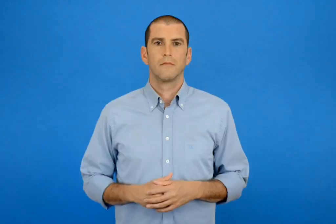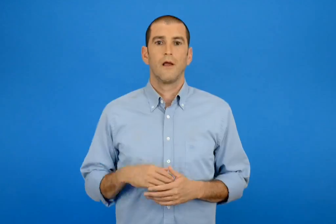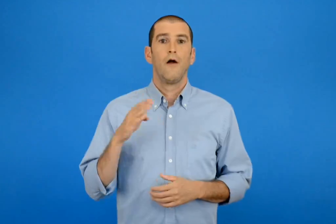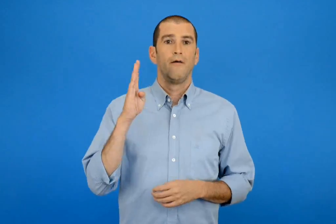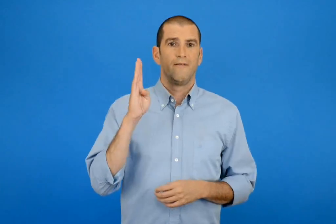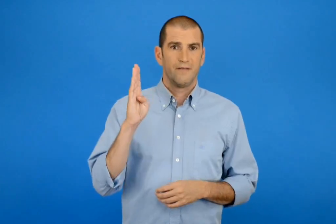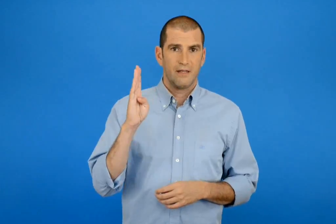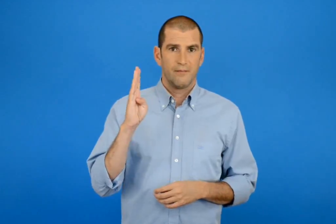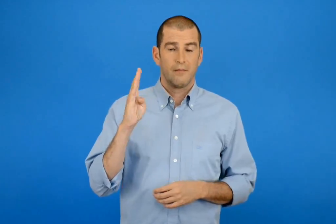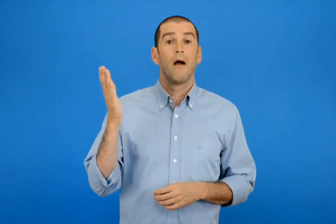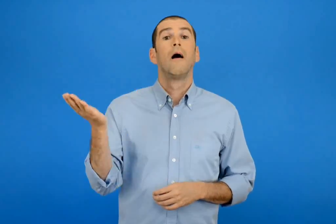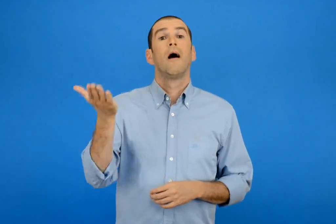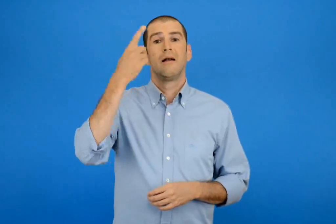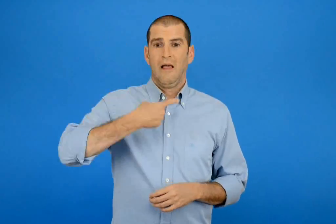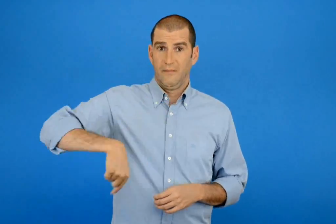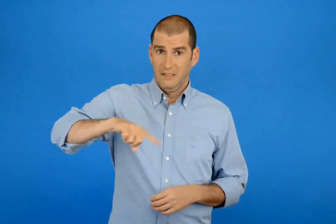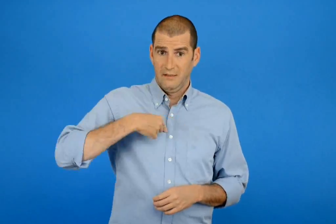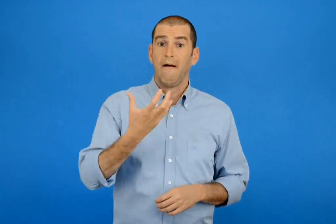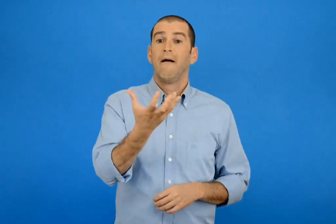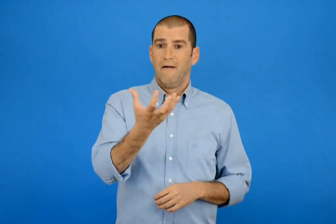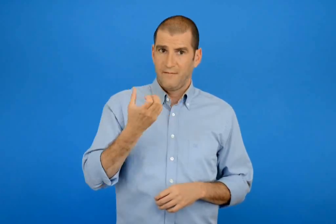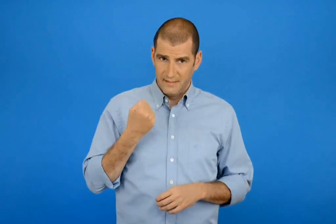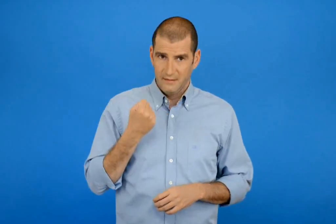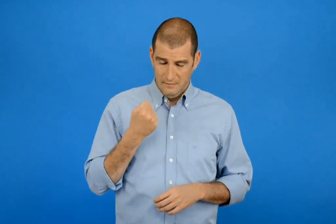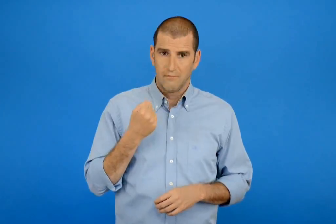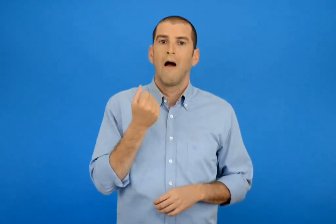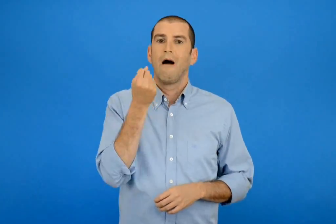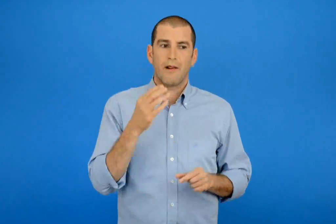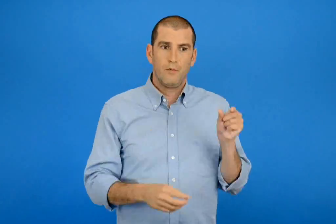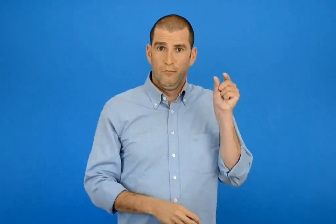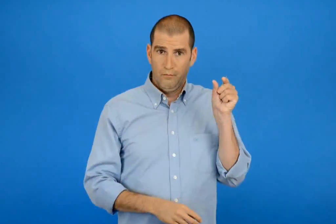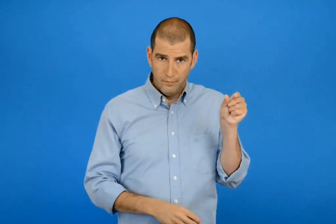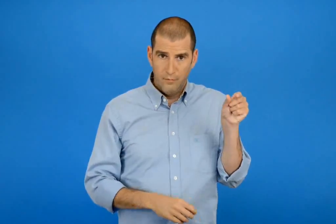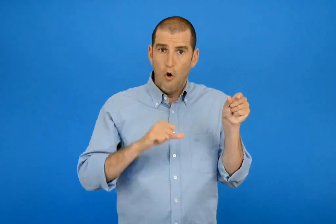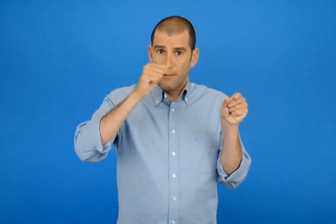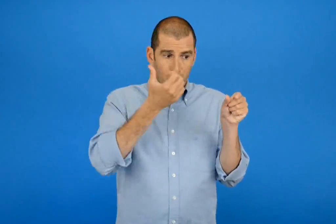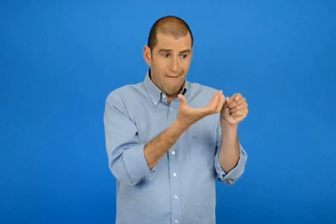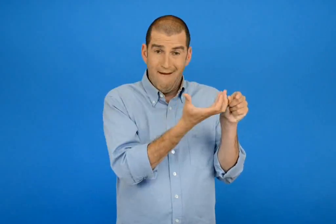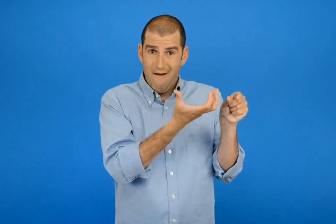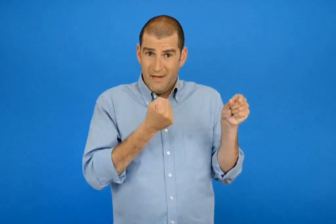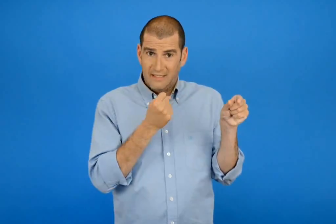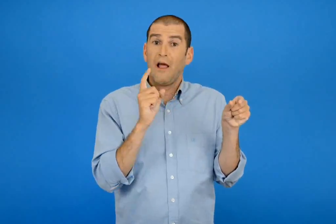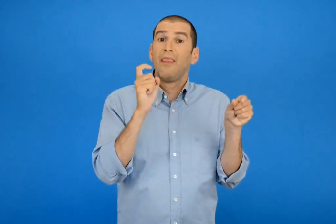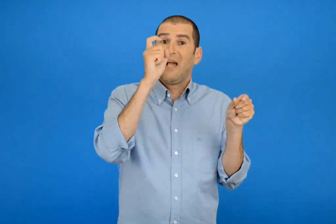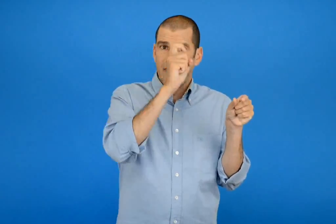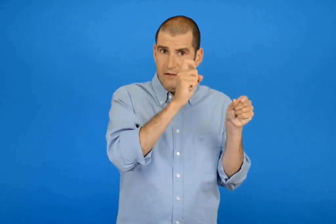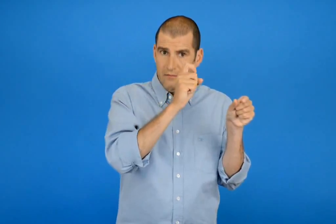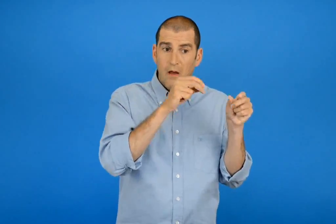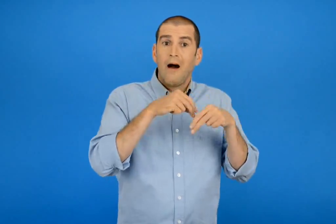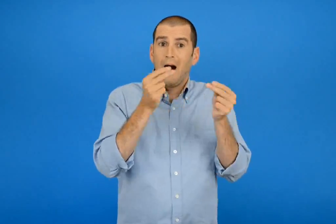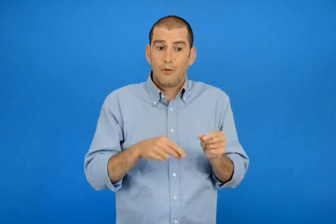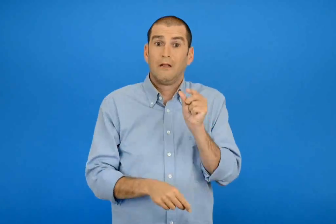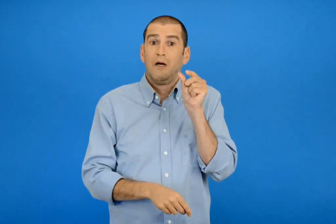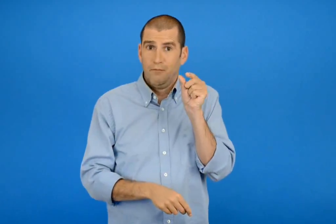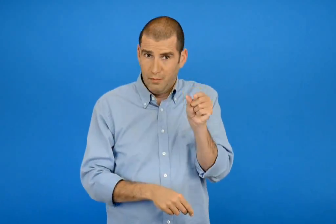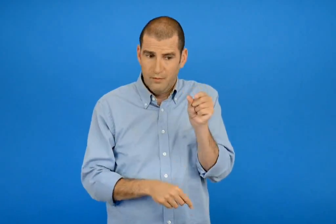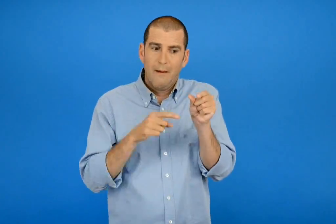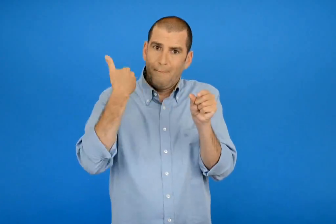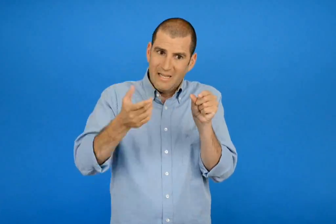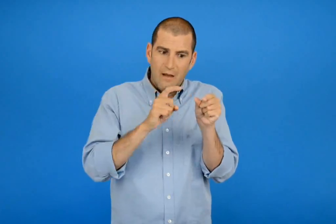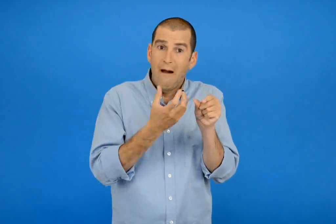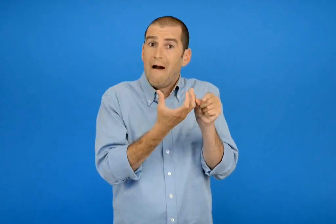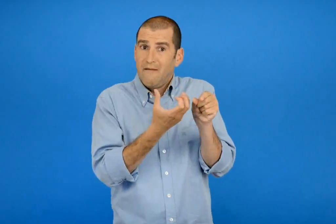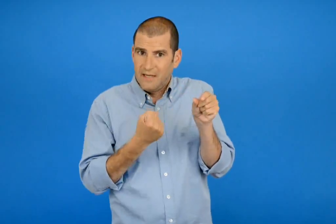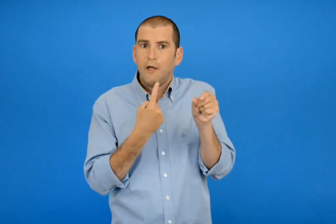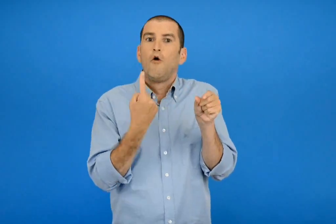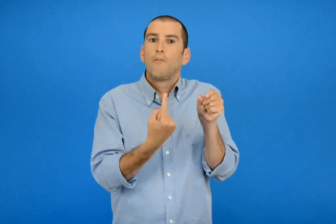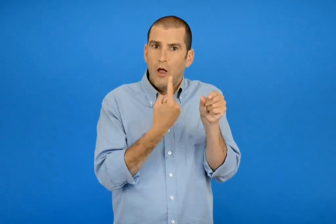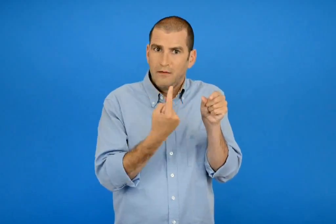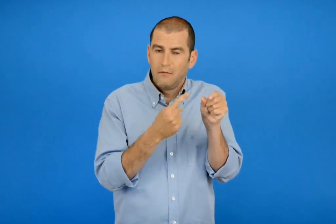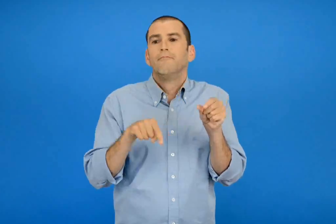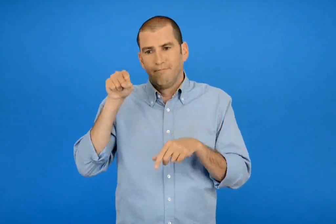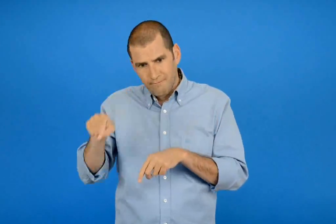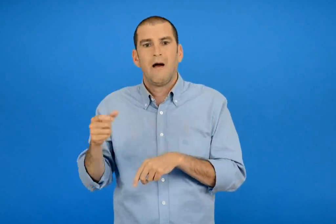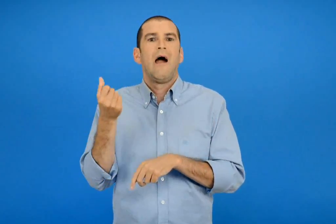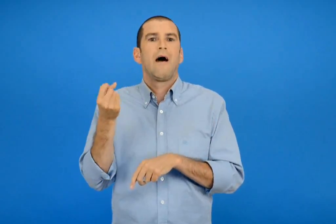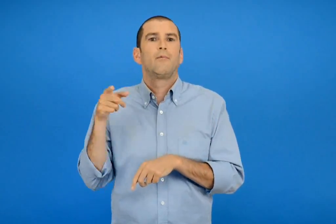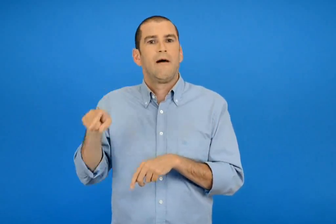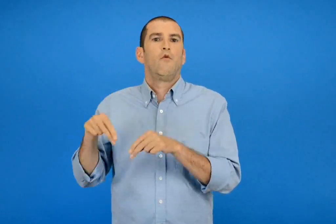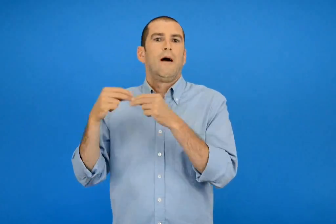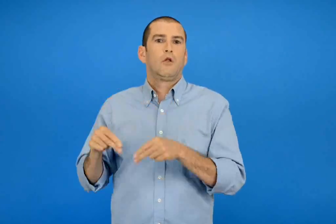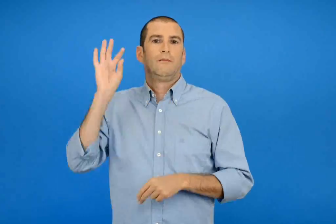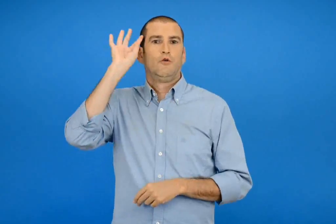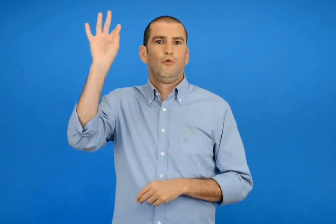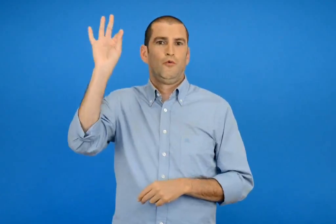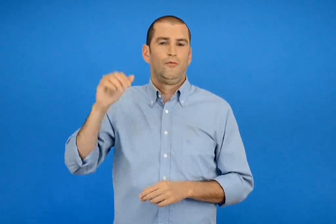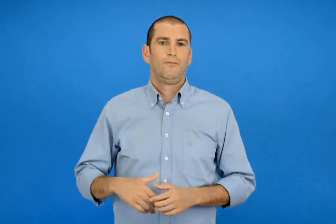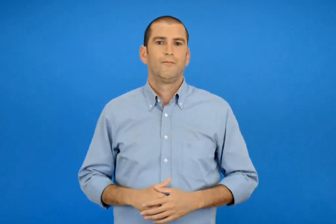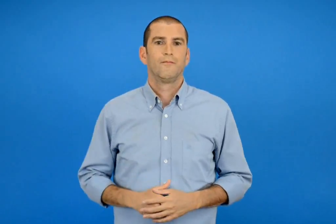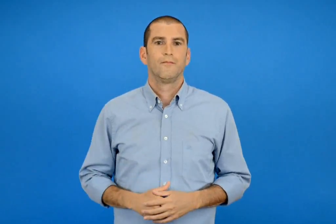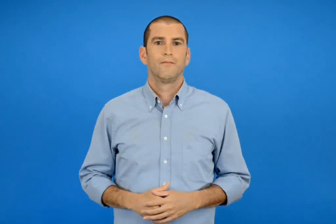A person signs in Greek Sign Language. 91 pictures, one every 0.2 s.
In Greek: β αν κάνουμε αφαίρεση αφαιρούμε από τον αριθμό από τον οποίο ξεκινάμε πρώτα τις δεκάδες για να φτάσουμε στην πιο κοντινή δεκάδα και μετά τις μονάδες για να φτάσουμε στον αριθμό που θέλουμε ακριβώς
